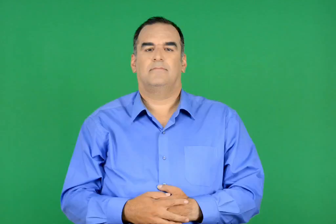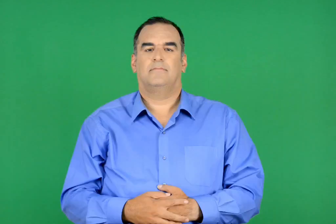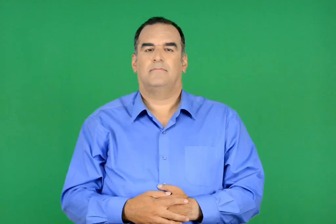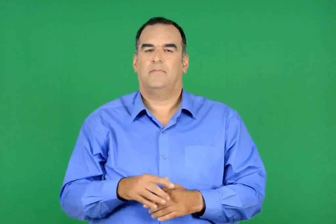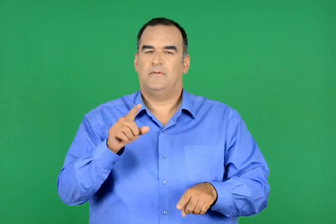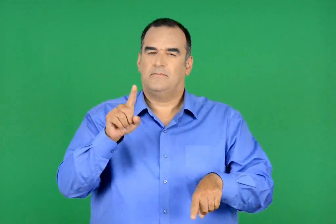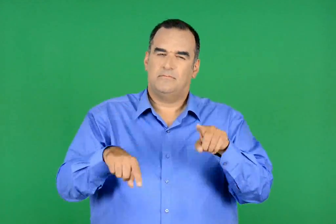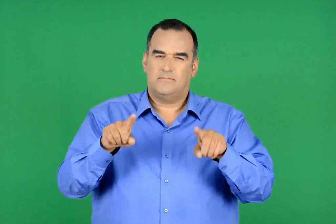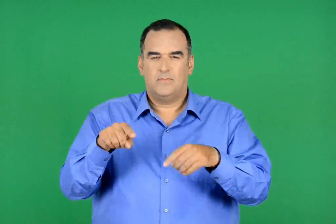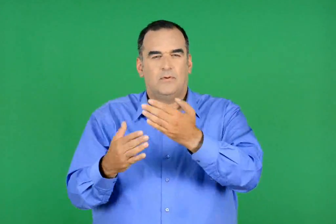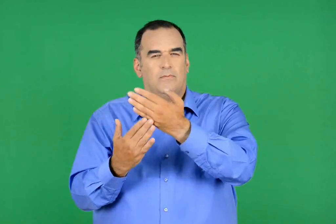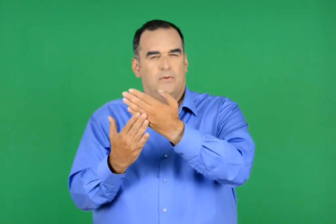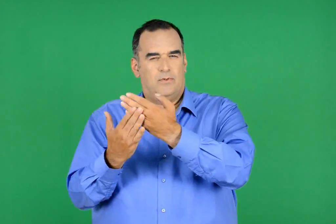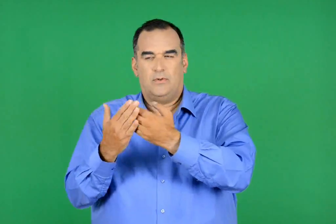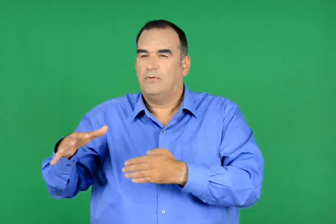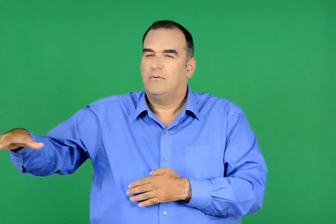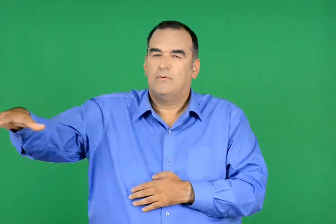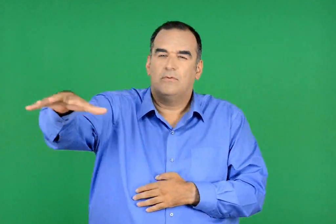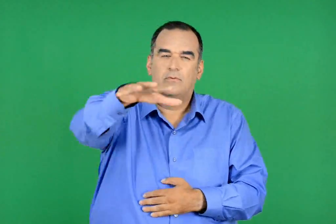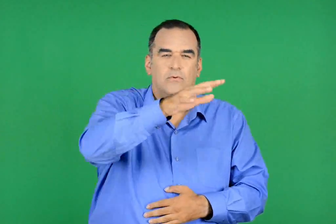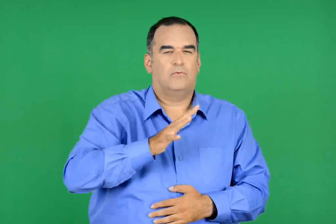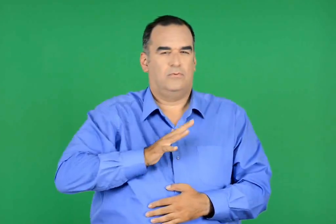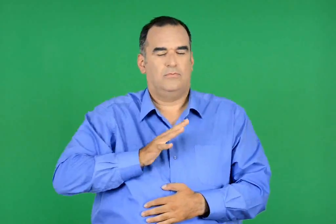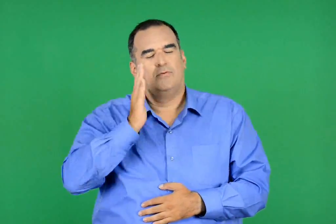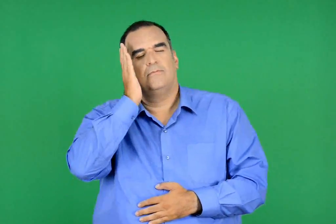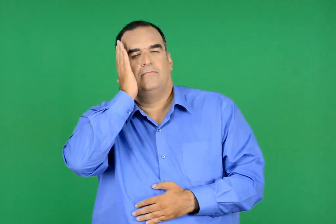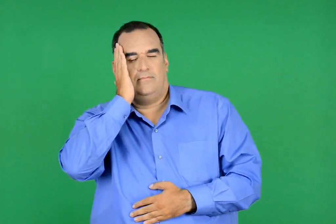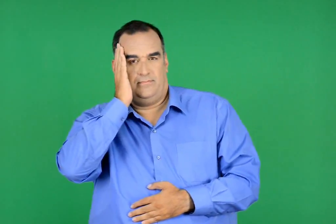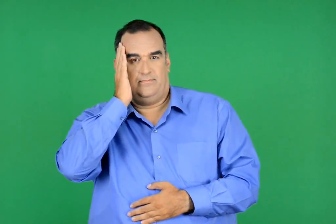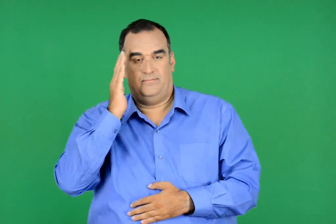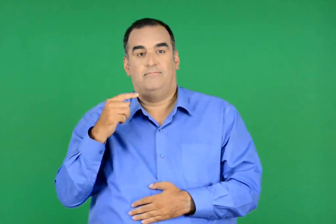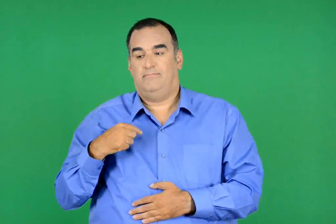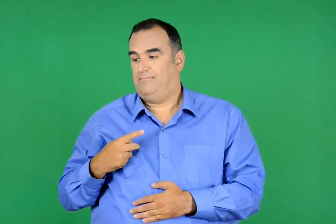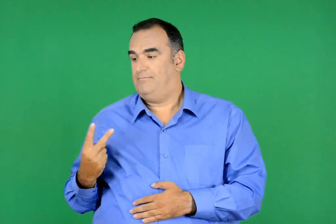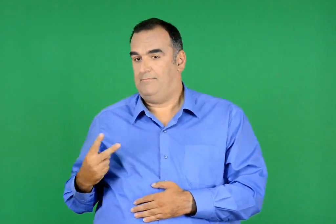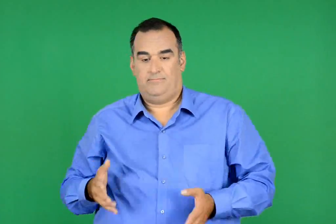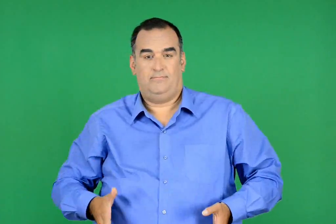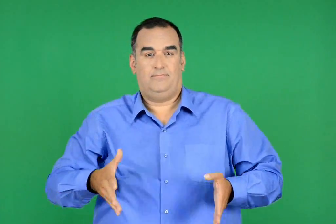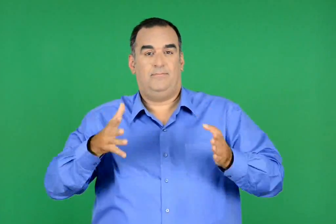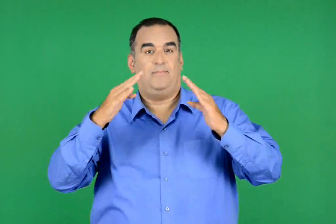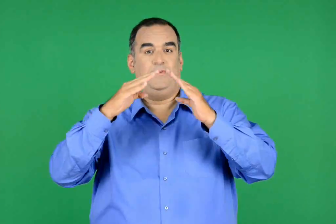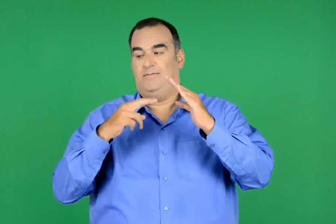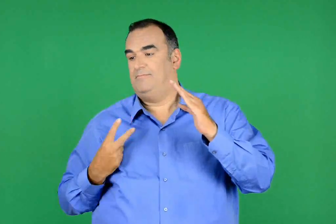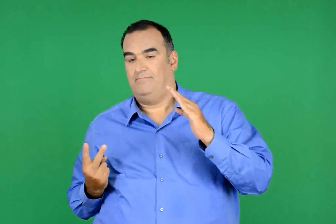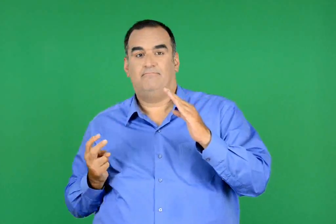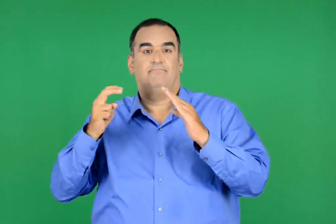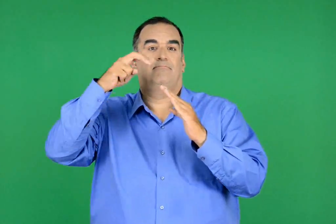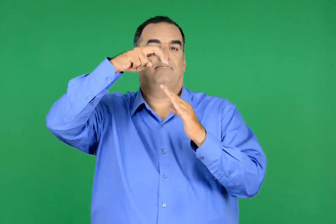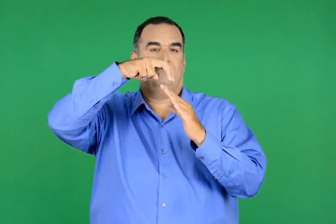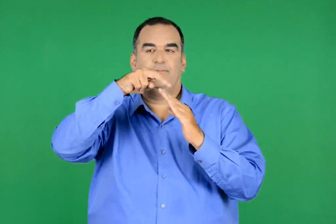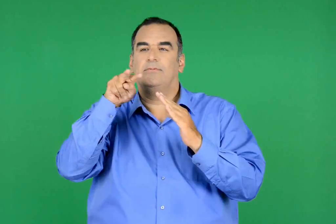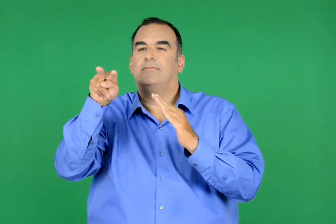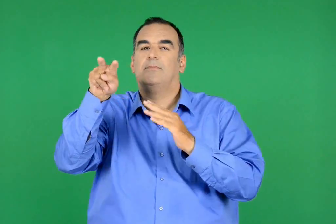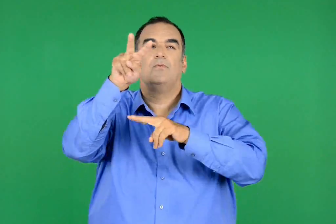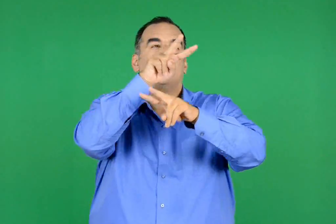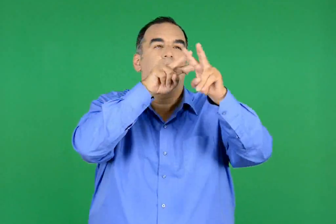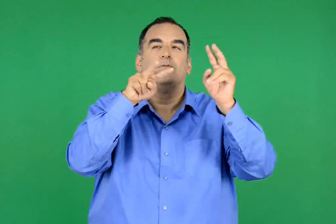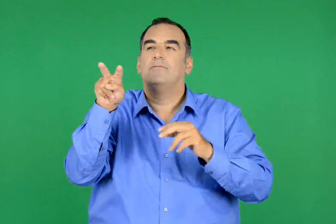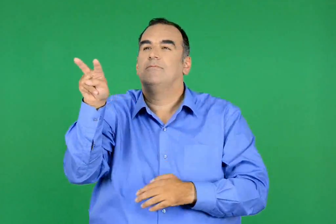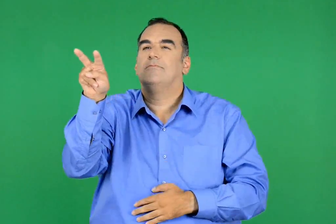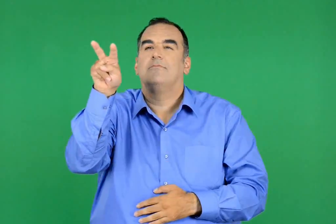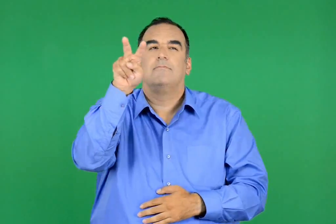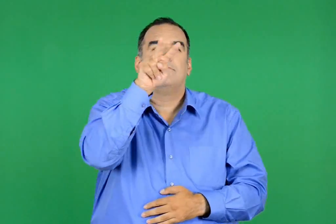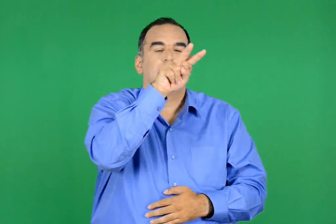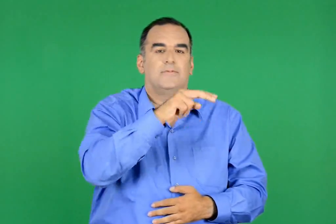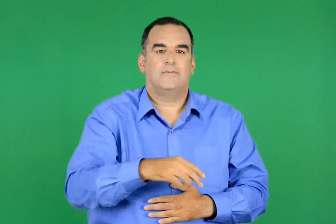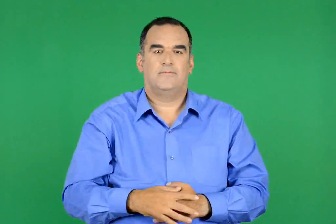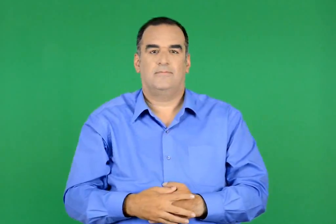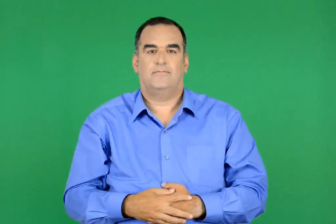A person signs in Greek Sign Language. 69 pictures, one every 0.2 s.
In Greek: απλά , πού και πού , τα χαράματα , όταν όλος ο κόσμος ακόμα κοιμάται , ανεβαίνουμε στη στέγη και κοιτάζουμε τον ουρανό
